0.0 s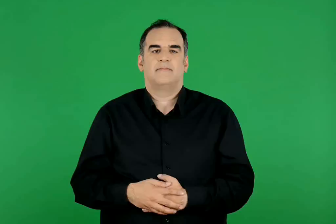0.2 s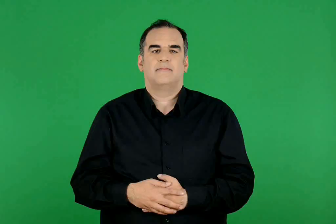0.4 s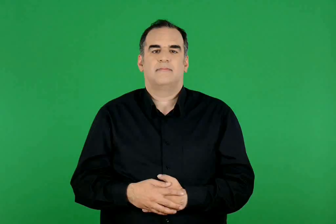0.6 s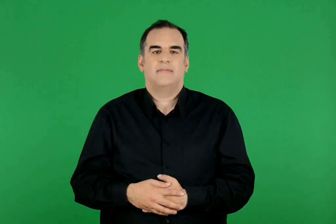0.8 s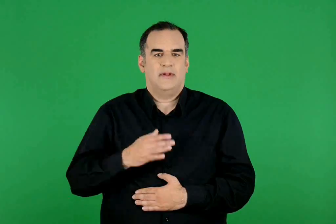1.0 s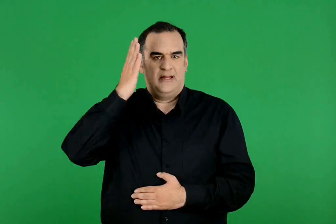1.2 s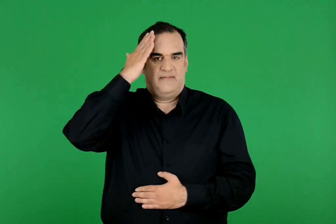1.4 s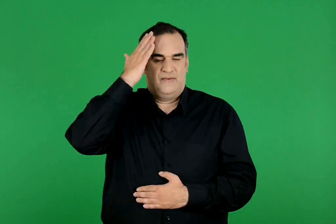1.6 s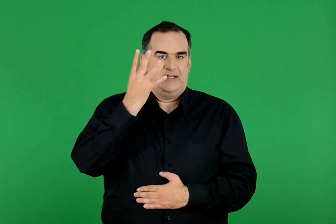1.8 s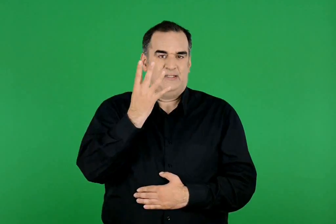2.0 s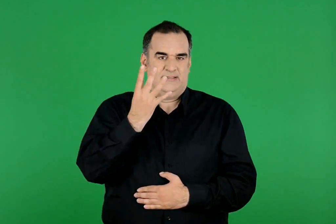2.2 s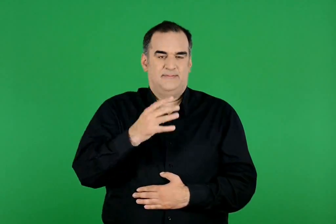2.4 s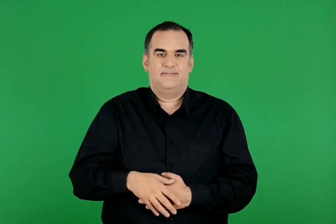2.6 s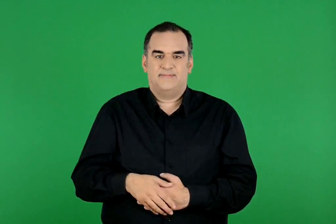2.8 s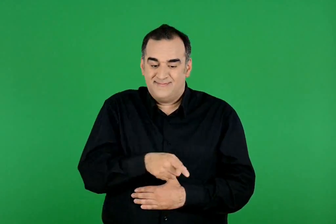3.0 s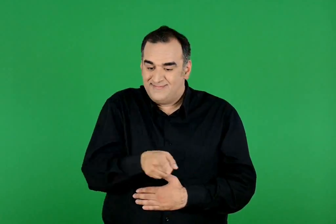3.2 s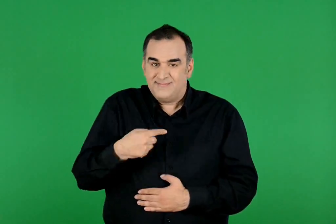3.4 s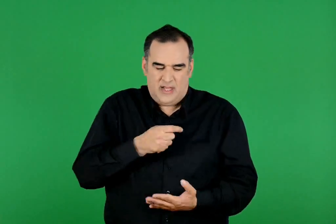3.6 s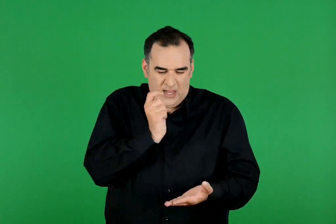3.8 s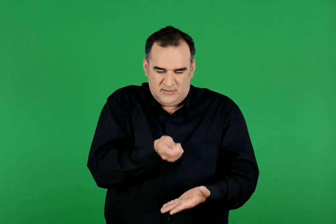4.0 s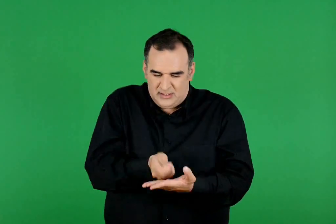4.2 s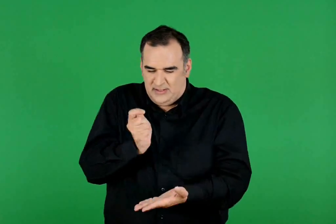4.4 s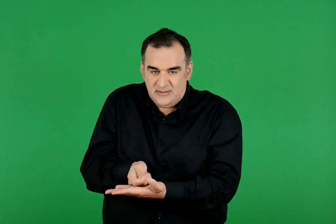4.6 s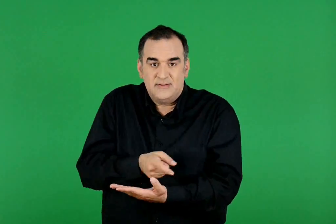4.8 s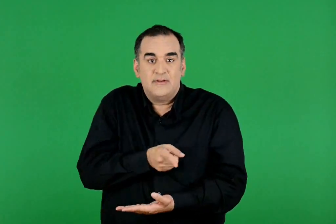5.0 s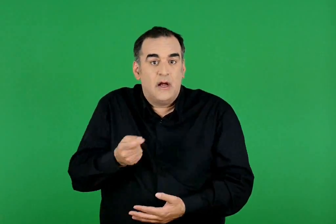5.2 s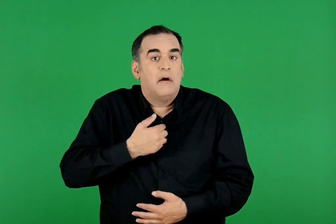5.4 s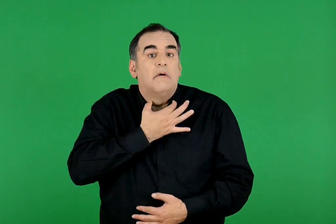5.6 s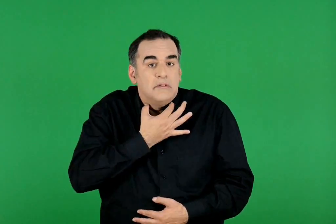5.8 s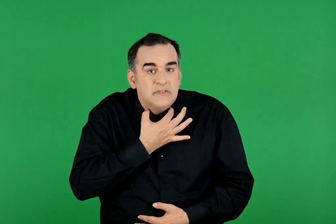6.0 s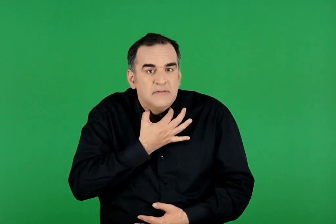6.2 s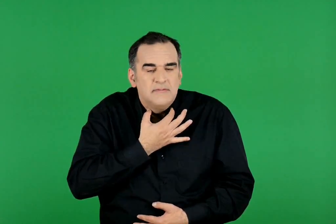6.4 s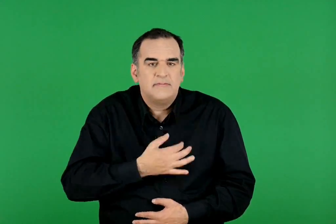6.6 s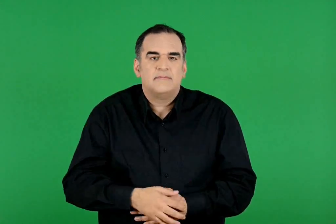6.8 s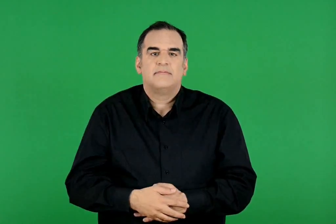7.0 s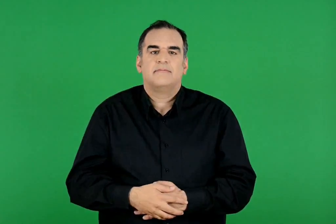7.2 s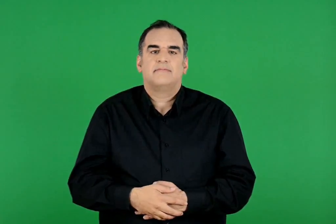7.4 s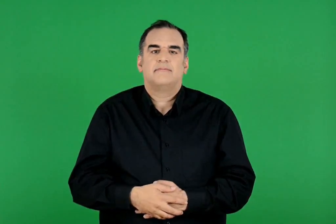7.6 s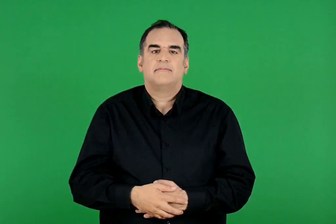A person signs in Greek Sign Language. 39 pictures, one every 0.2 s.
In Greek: κεφάλαιο 4 χρειαζόμαστε όλα αυτά που αγοράζουμε ;
